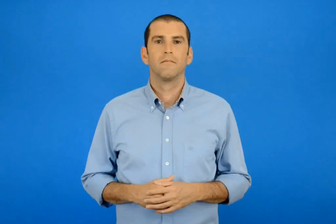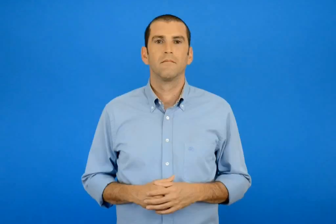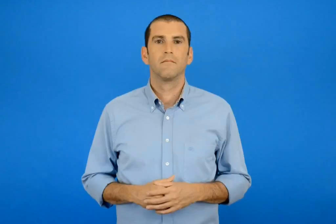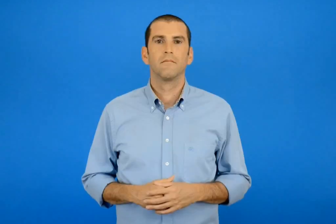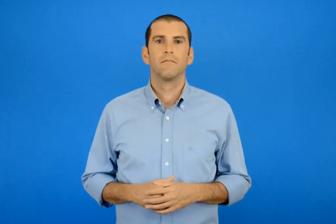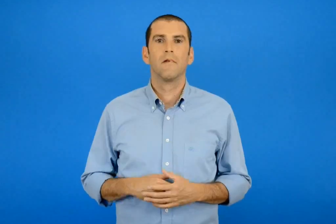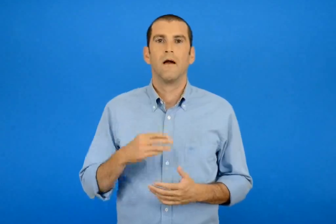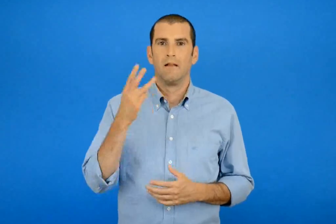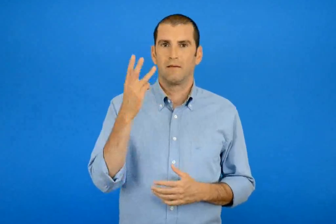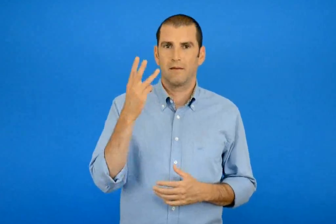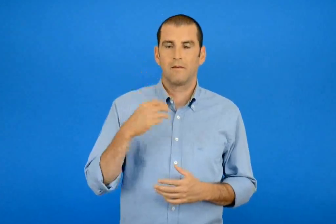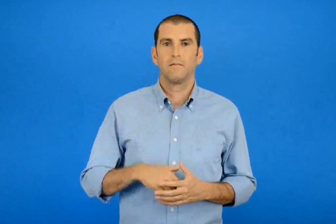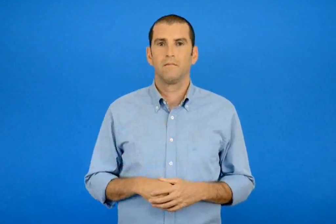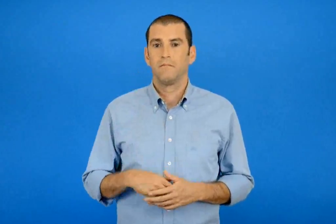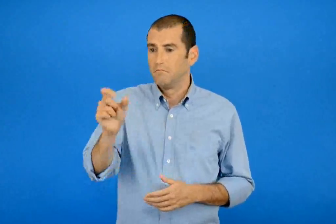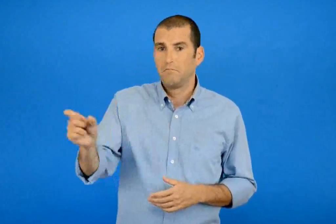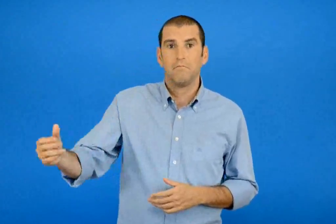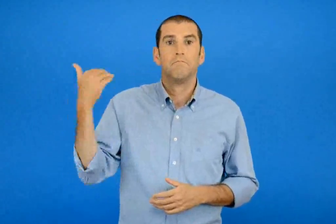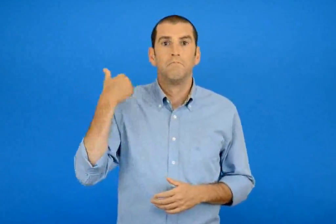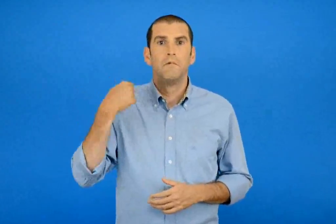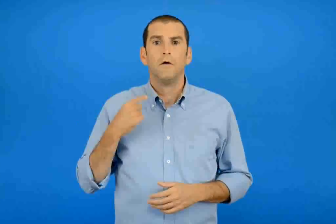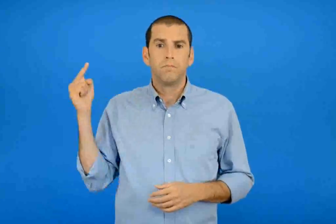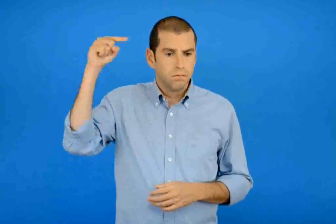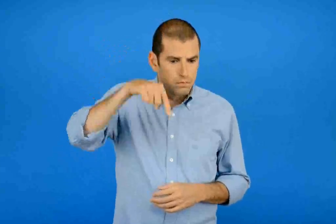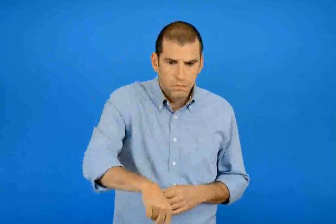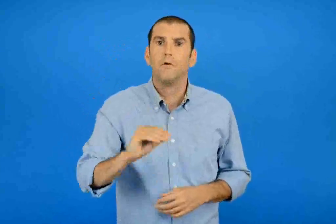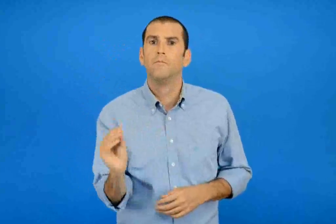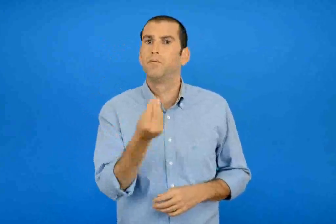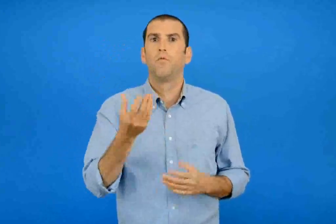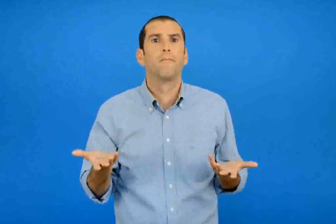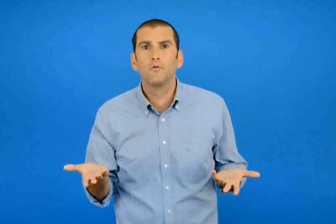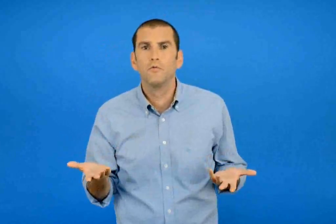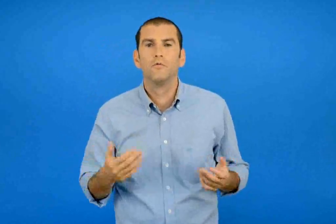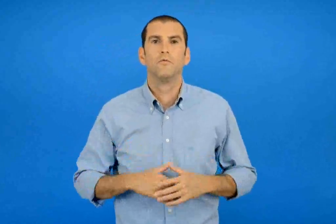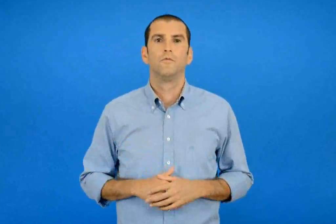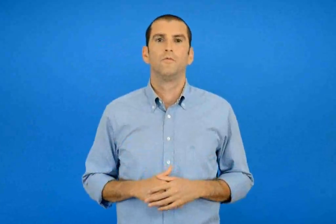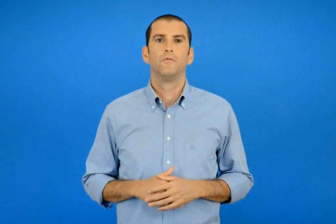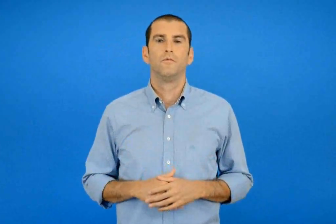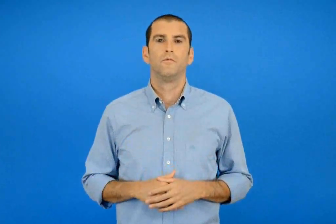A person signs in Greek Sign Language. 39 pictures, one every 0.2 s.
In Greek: 3 με ρωτούν πως έφτασα εκεί
